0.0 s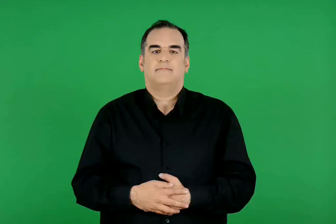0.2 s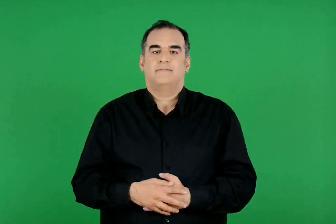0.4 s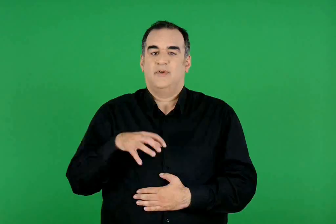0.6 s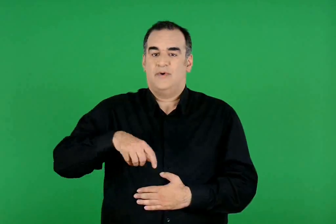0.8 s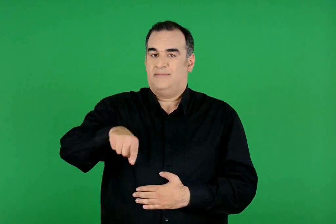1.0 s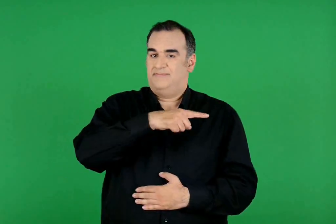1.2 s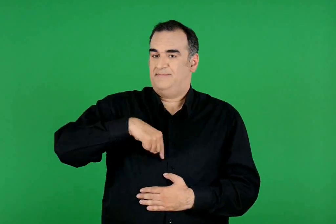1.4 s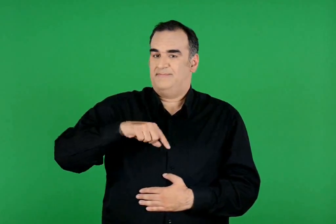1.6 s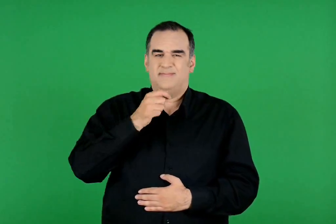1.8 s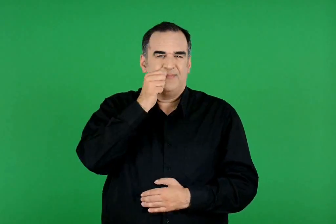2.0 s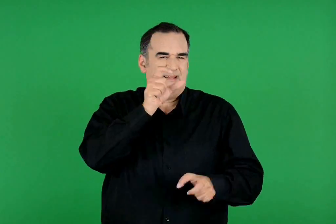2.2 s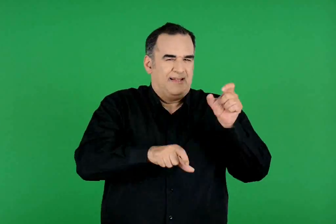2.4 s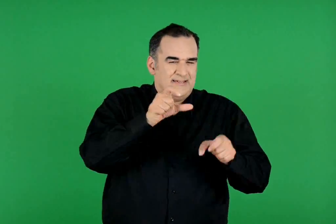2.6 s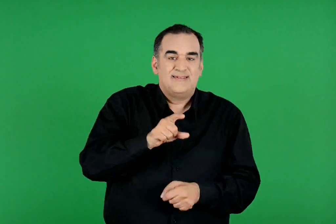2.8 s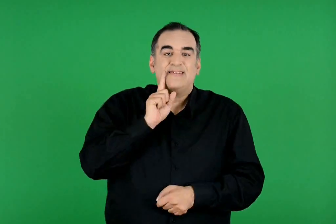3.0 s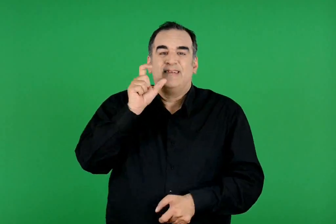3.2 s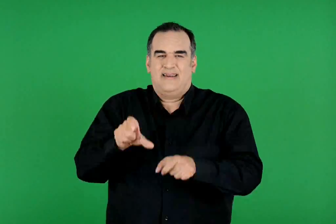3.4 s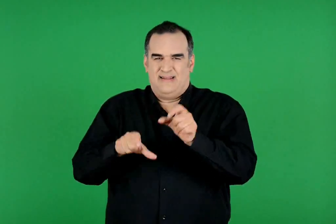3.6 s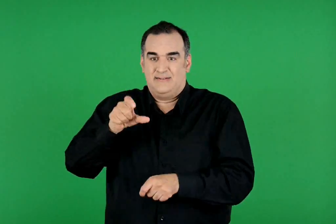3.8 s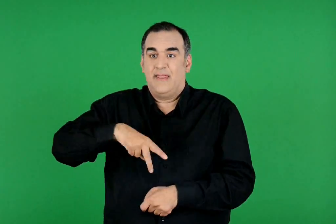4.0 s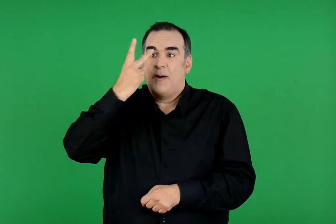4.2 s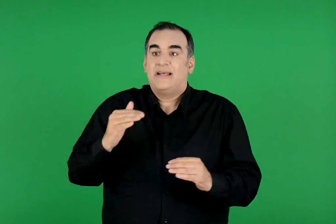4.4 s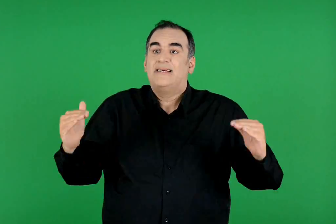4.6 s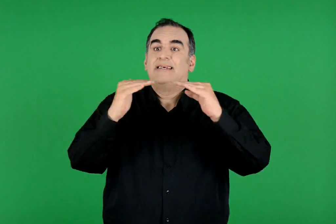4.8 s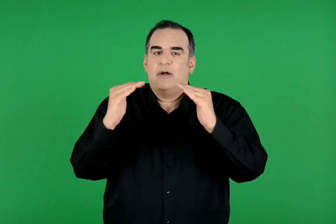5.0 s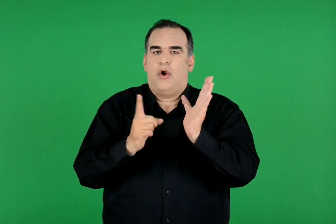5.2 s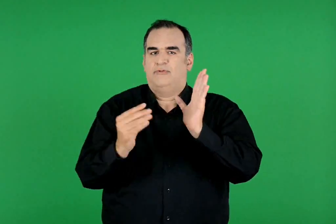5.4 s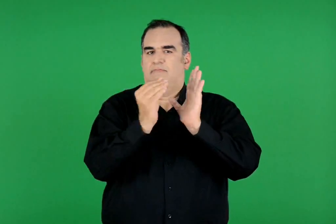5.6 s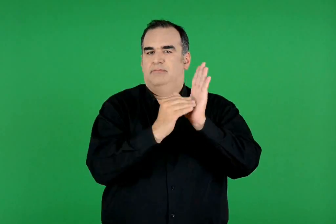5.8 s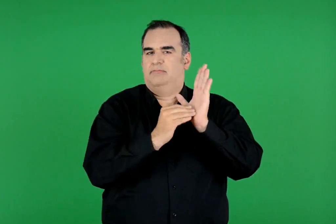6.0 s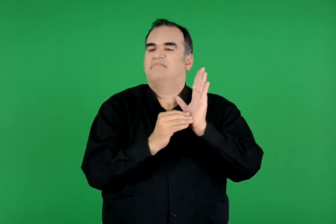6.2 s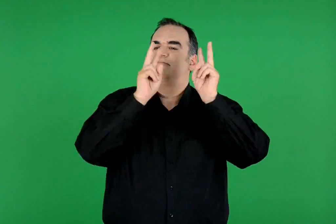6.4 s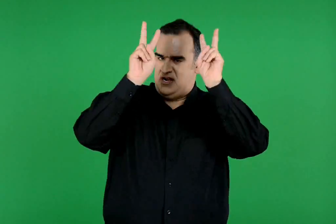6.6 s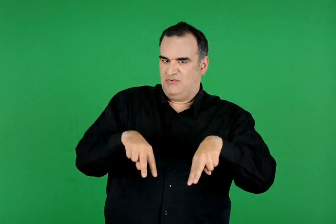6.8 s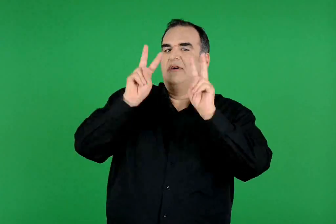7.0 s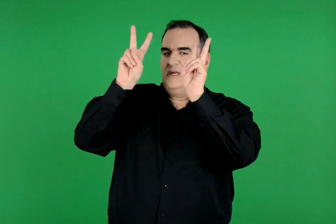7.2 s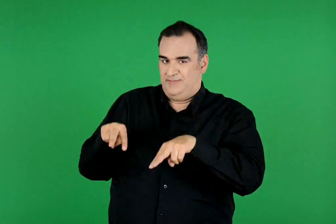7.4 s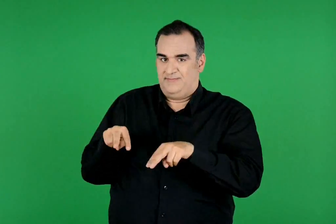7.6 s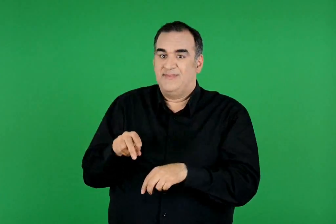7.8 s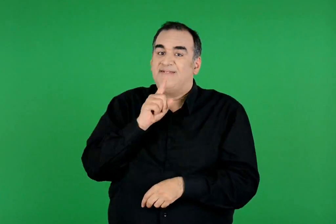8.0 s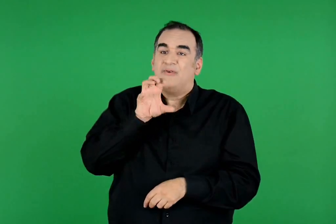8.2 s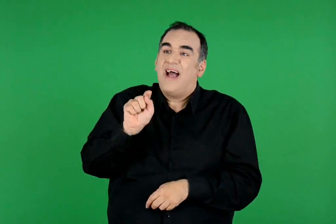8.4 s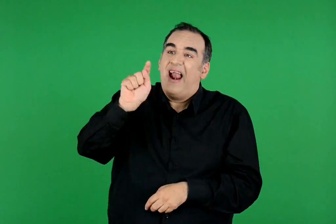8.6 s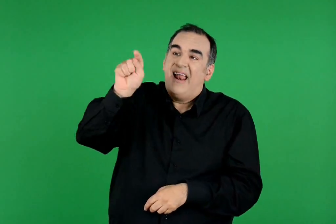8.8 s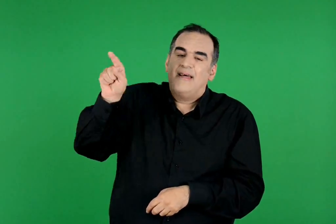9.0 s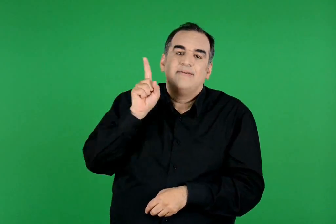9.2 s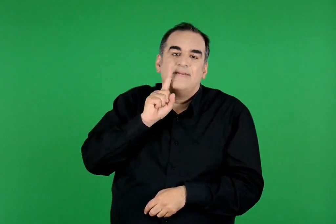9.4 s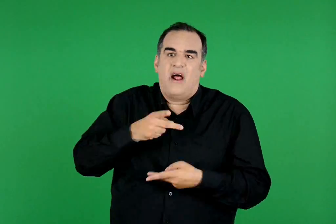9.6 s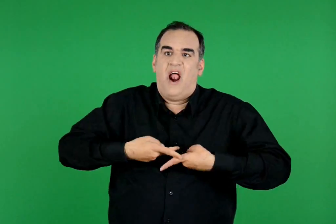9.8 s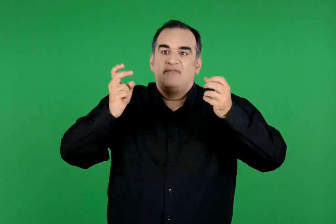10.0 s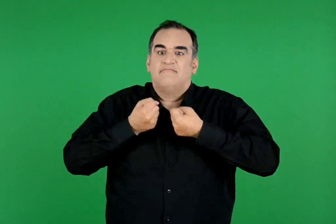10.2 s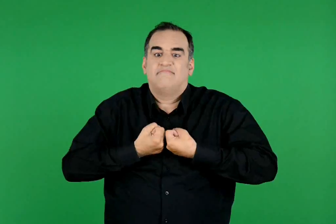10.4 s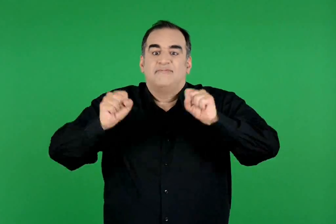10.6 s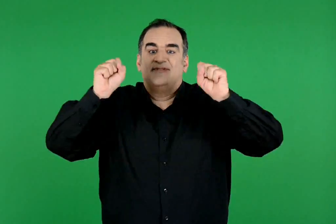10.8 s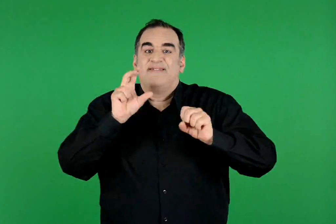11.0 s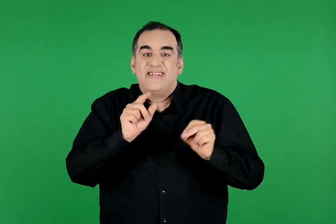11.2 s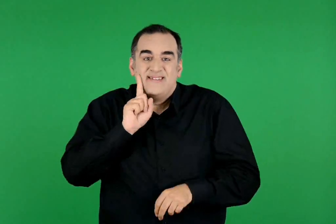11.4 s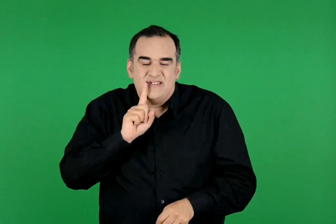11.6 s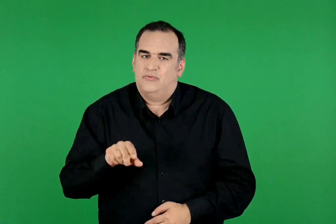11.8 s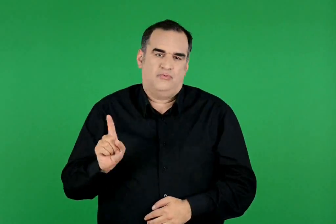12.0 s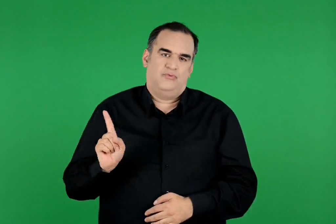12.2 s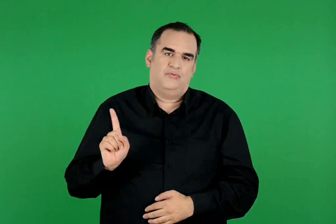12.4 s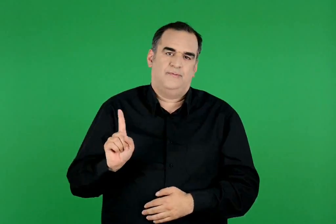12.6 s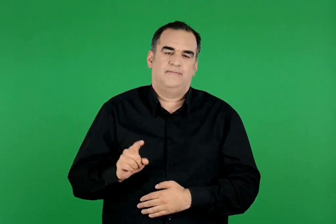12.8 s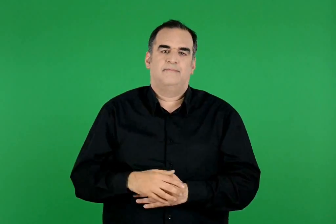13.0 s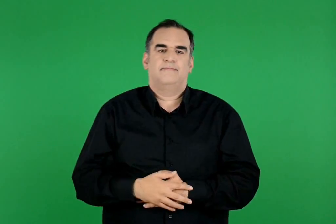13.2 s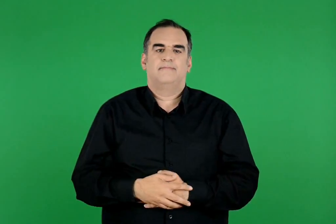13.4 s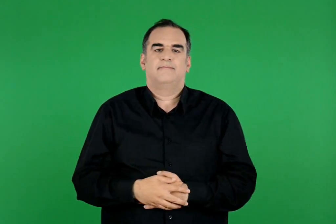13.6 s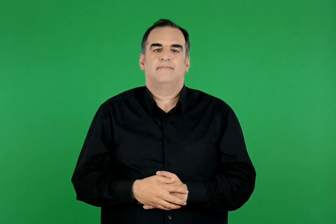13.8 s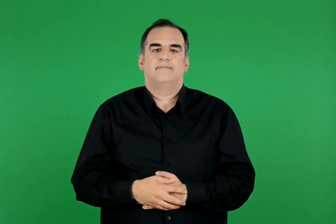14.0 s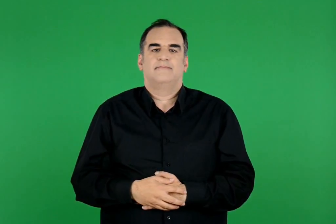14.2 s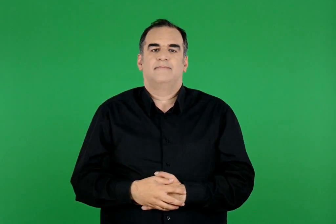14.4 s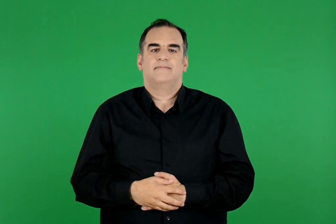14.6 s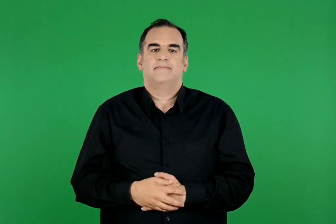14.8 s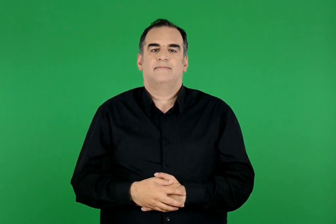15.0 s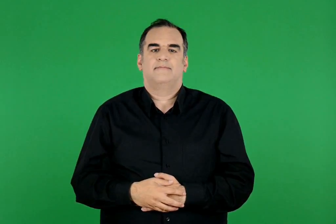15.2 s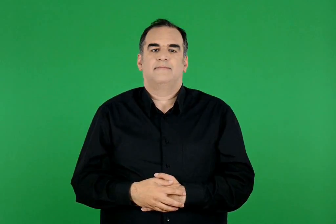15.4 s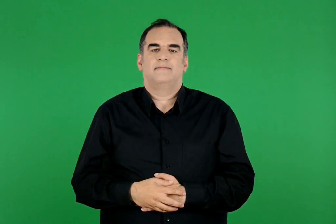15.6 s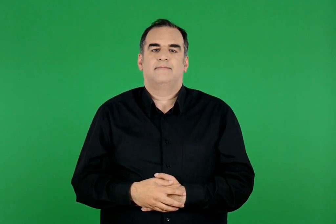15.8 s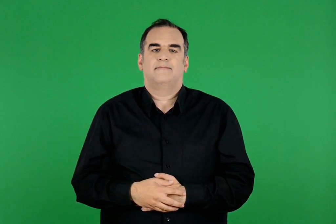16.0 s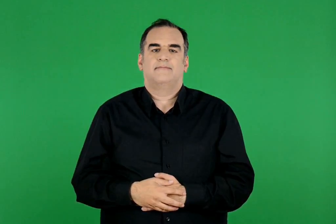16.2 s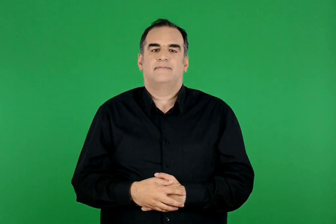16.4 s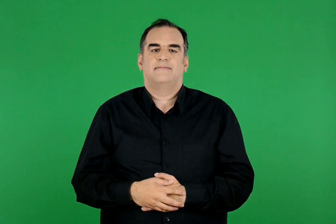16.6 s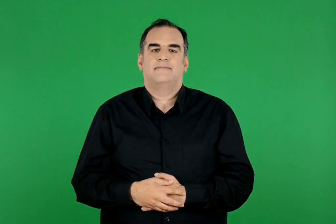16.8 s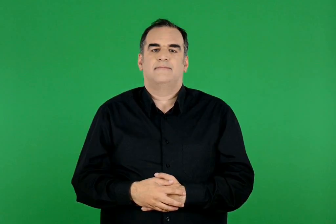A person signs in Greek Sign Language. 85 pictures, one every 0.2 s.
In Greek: στη χώρα μας έχουν γίνει νόμοι που αναγνωρίζουν ότι οι άντρες και οι γυναίκες έχουν ίσα δικαιώματα. σε κάποιες άλλες χώρες του κόσμου , όμως , οι γυναίκες δεν έχουν την ίδια ελευθερία με τους άντρες
